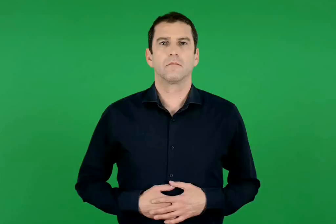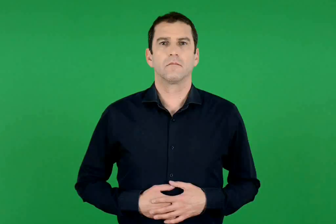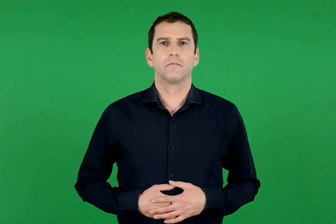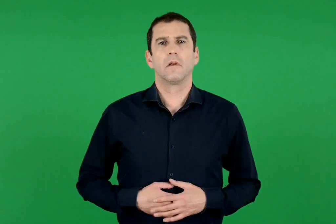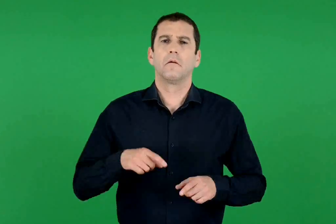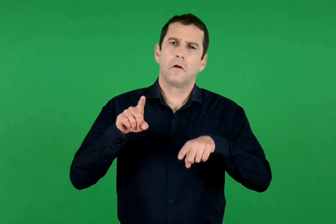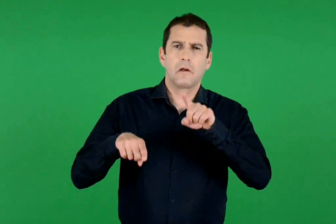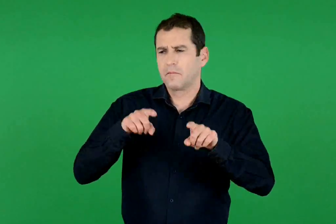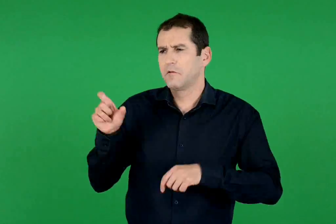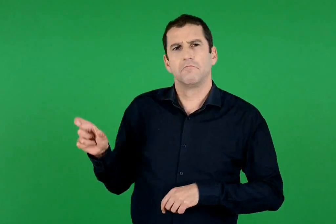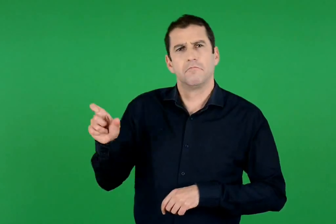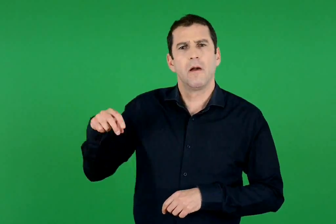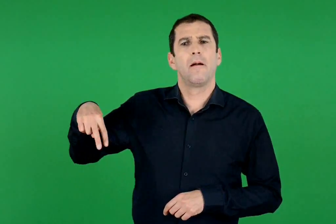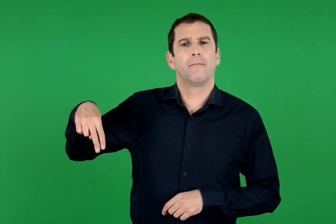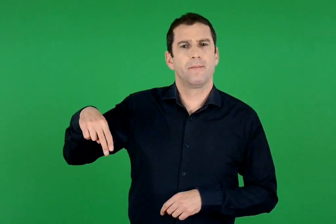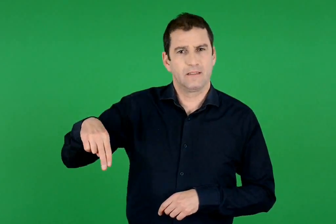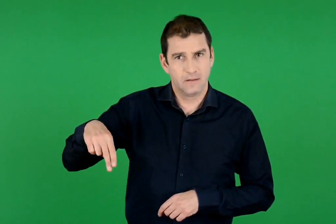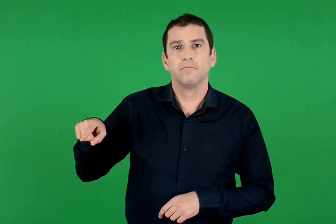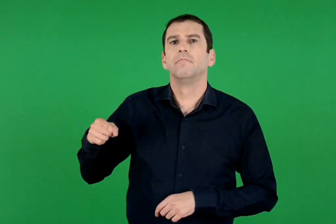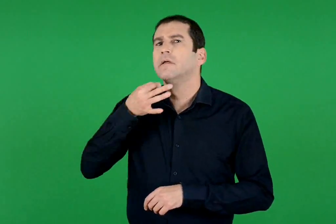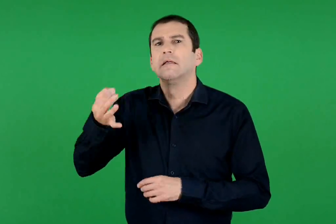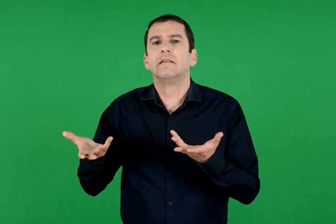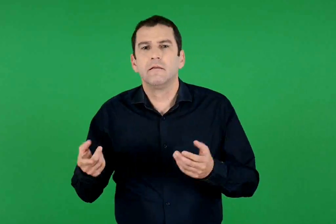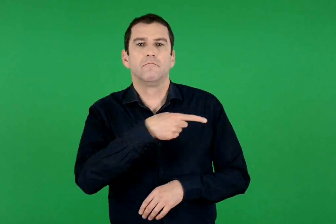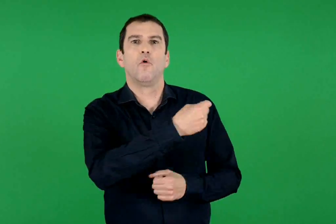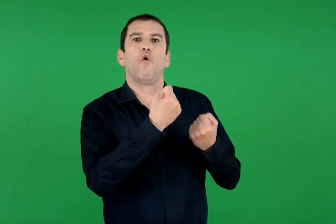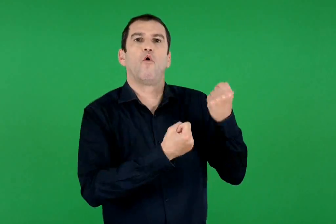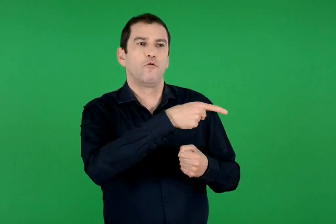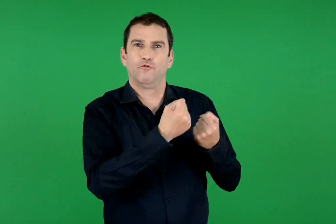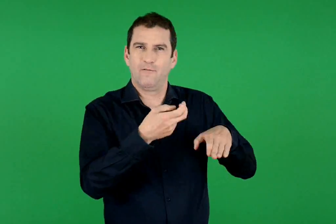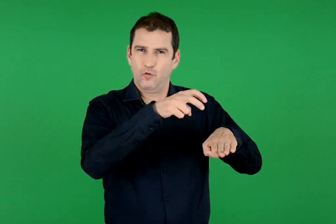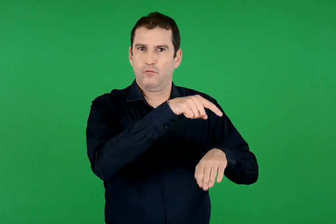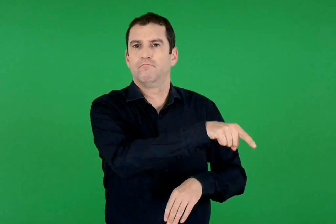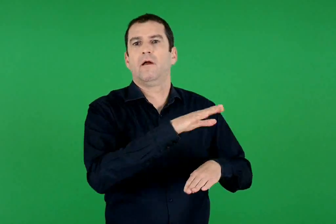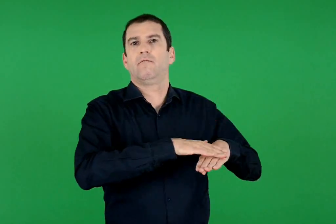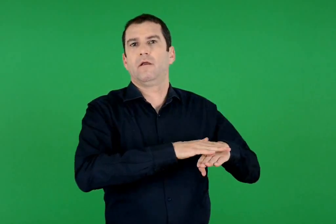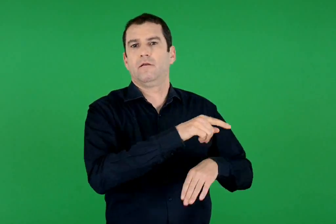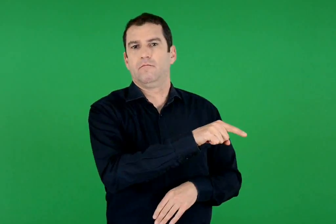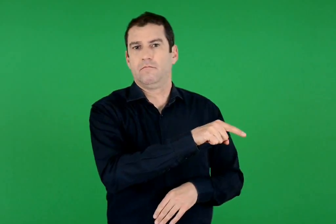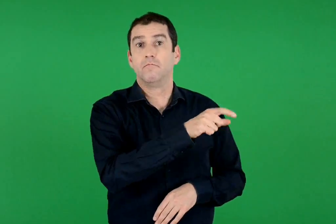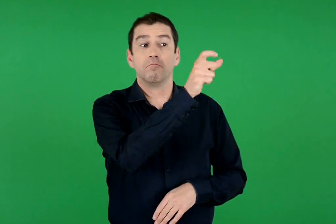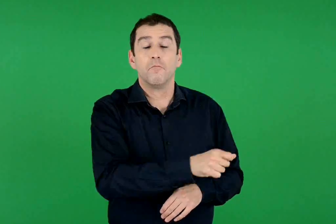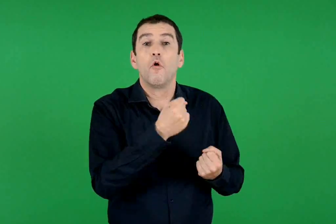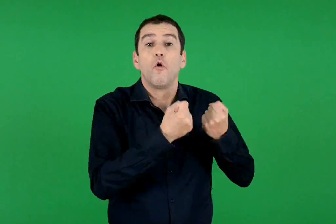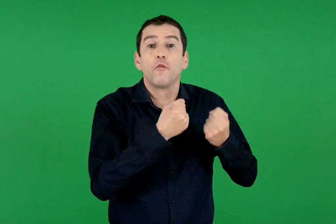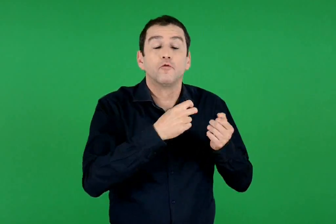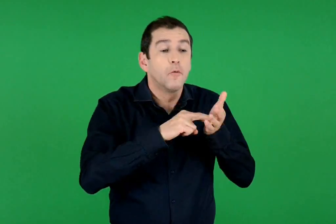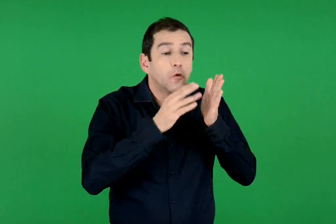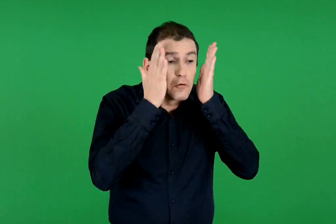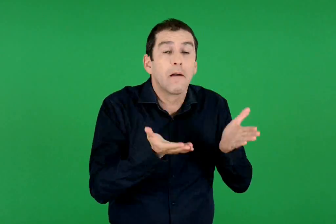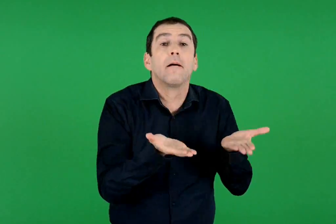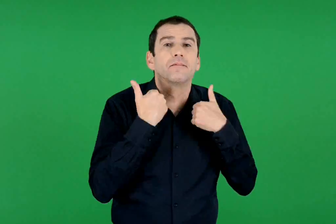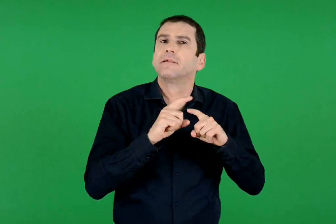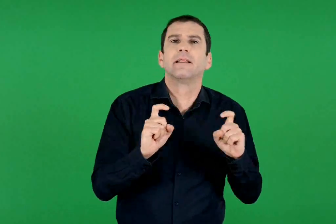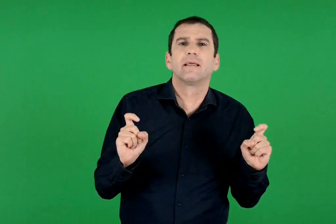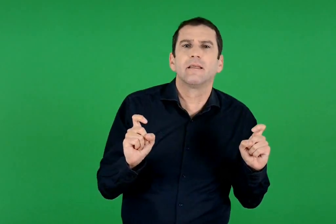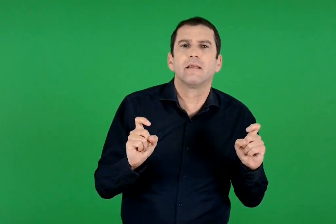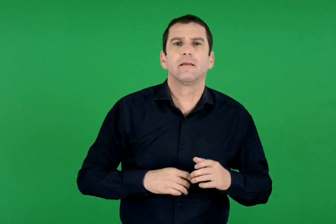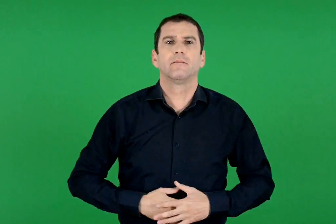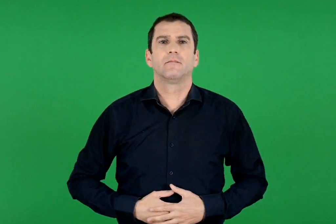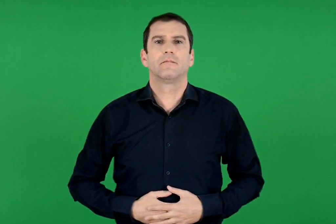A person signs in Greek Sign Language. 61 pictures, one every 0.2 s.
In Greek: κάποιοι περαστικοί είπαν πως έφταιγε ο οδηγός του αυτοκινήτου. τι δεν πρόσεξε ο οδηγός ;
